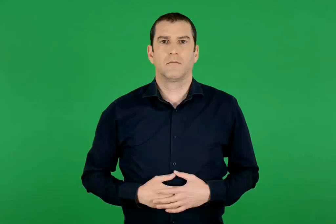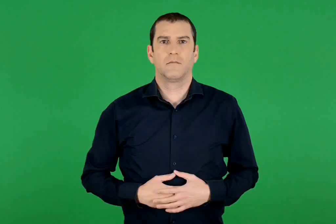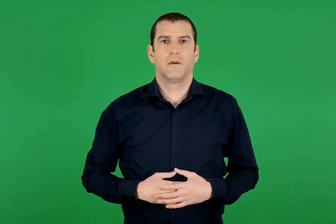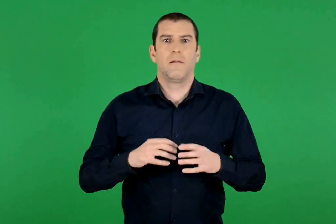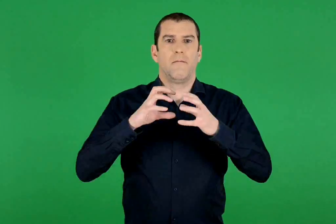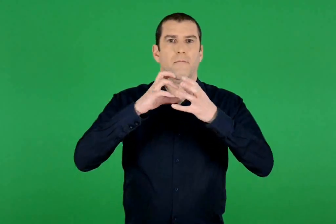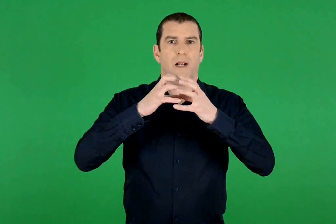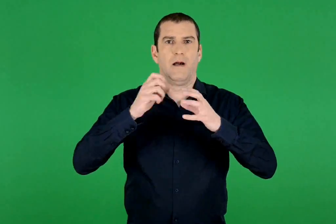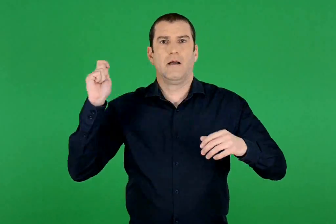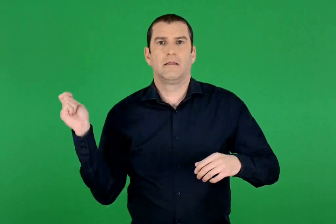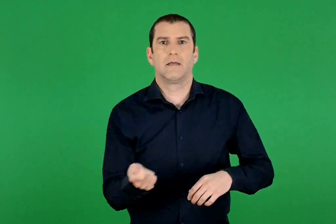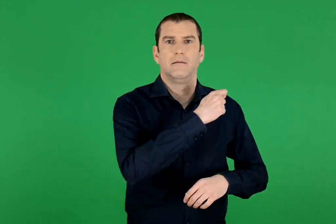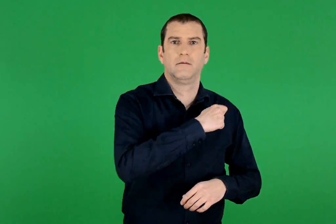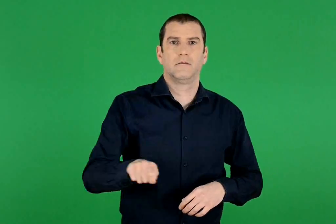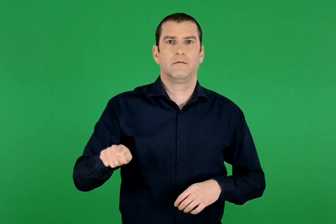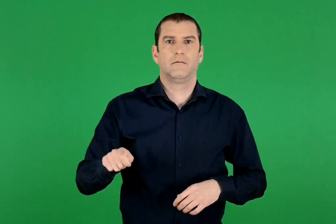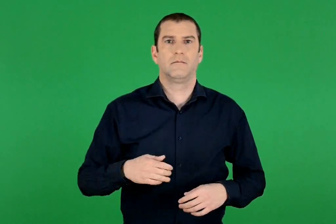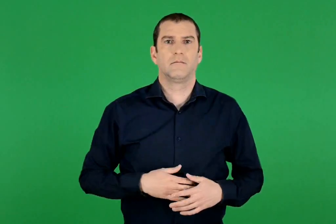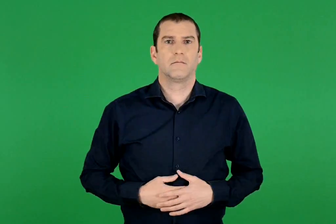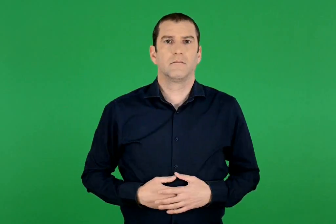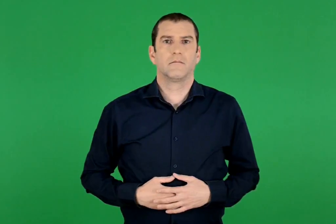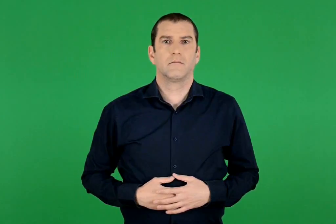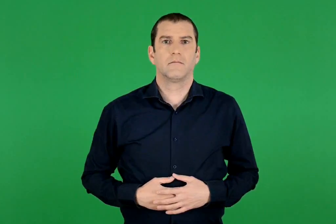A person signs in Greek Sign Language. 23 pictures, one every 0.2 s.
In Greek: μπάλα τέννις
